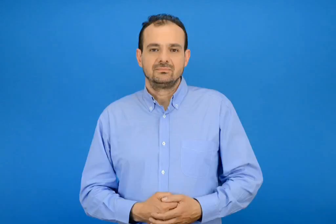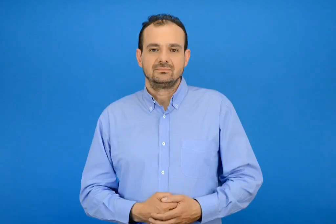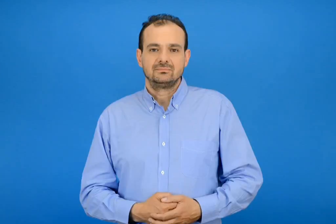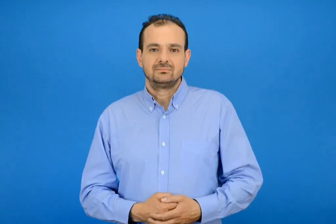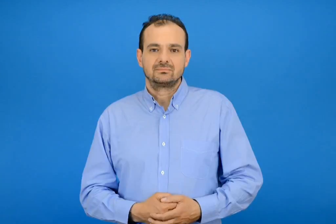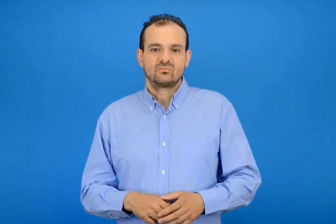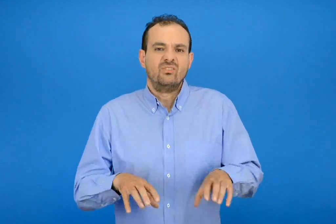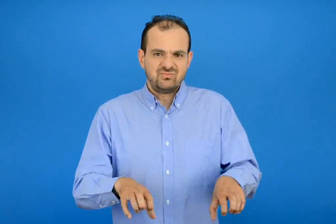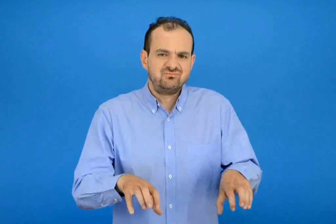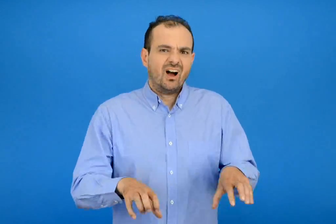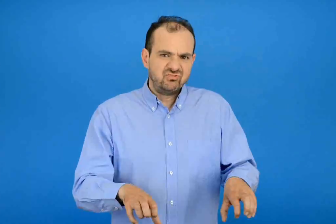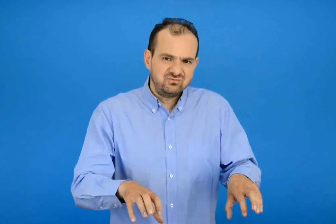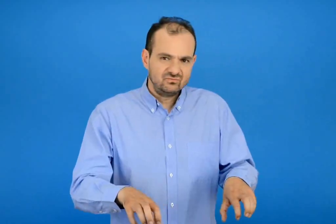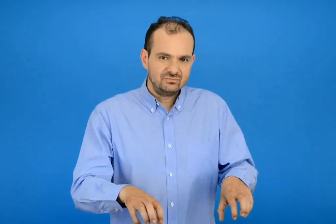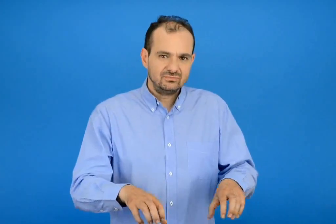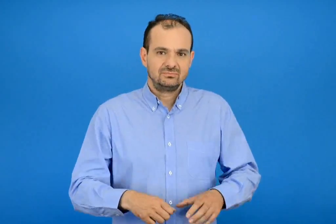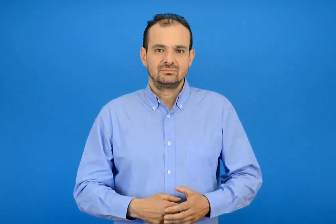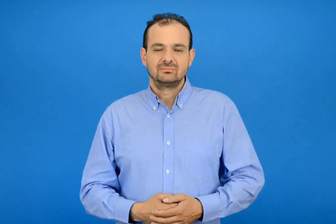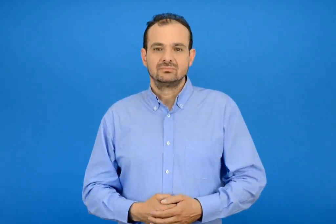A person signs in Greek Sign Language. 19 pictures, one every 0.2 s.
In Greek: γαβγίζει
